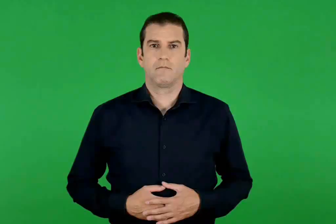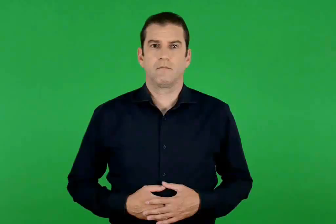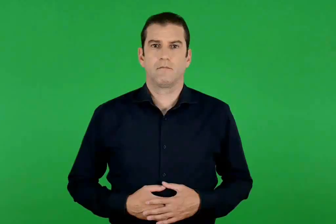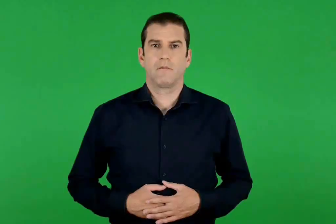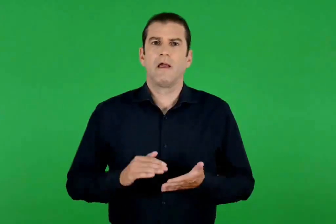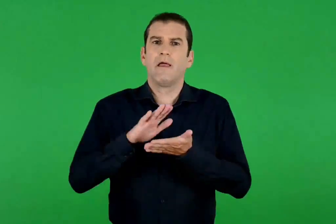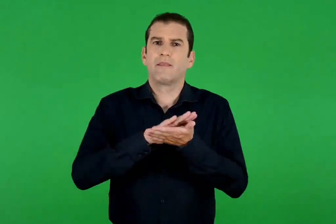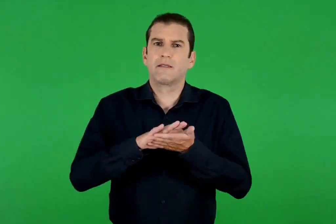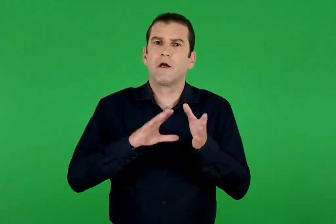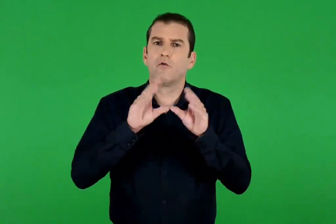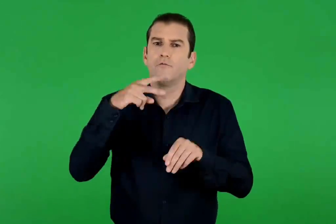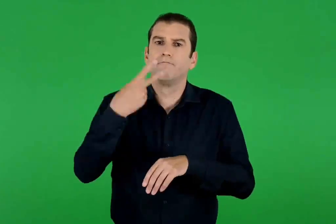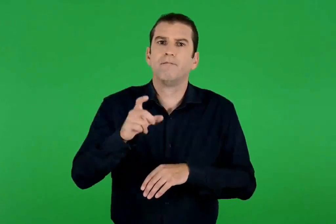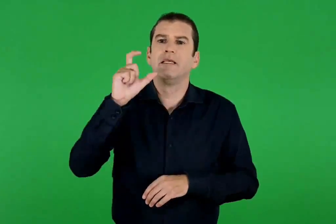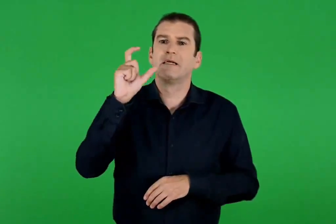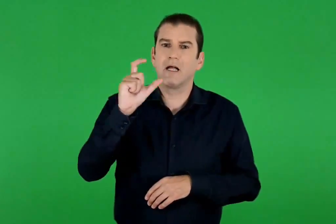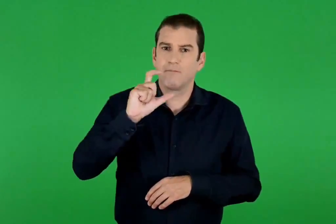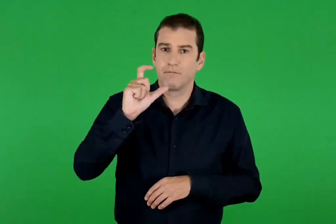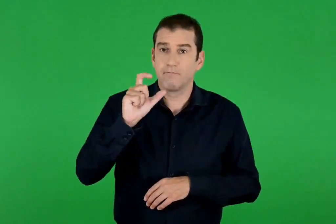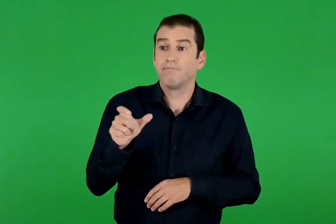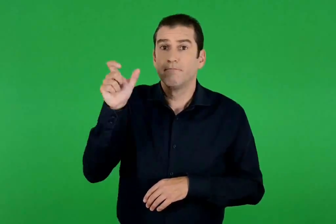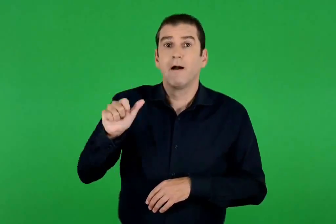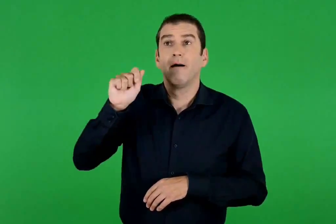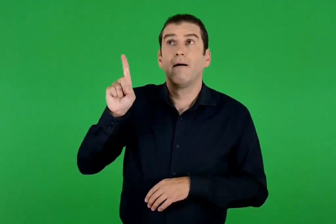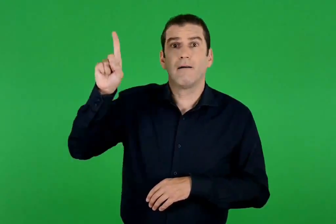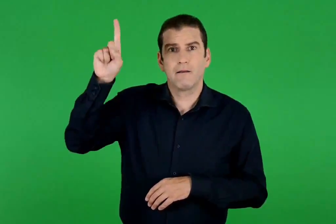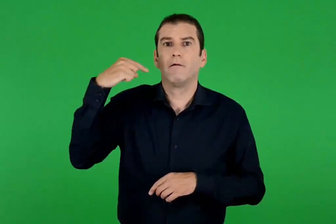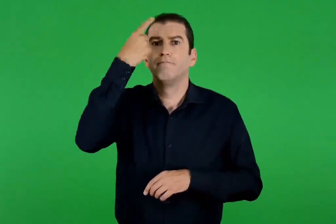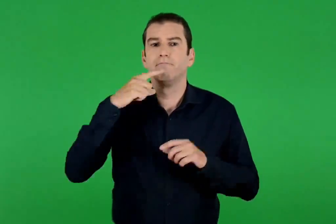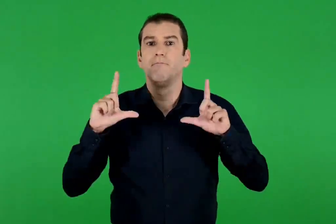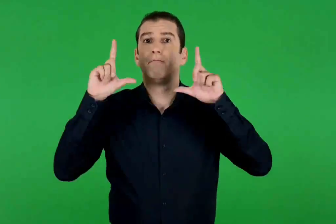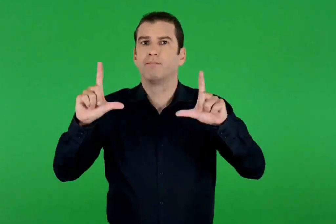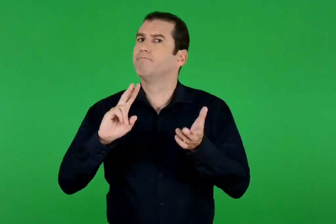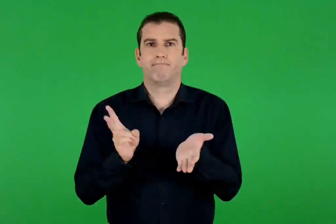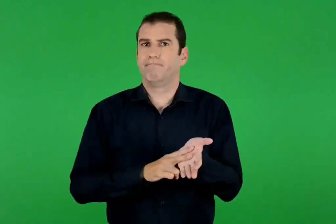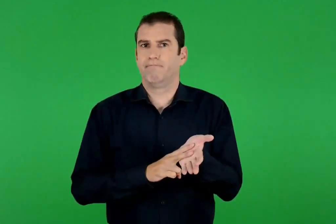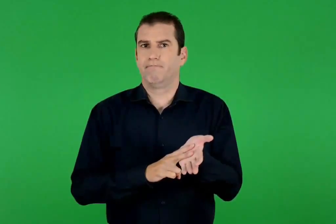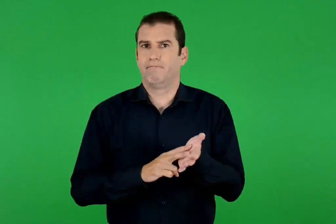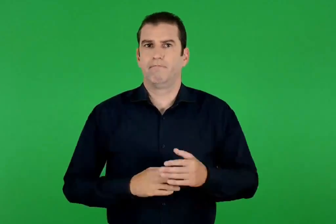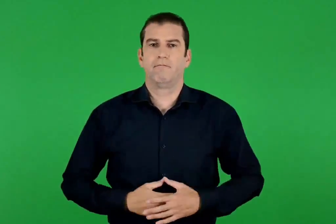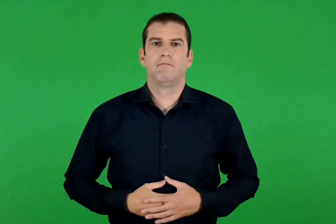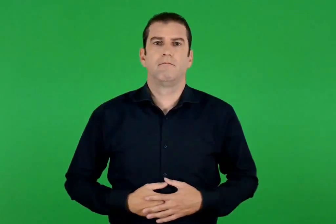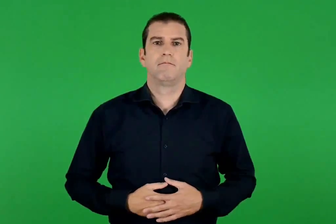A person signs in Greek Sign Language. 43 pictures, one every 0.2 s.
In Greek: η θρησκεία του ισλάμ δεν επιτρέπει να εικονίζεται ο αλλάχ
